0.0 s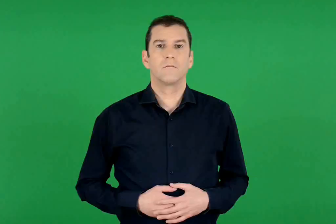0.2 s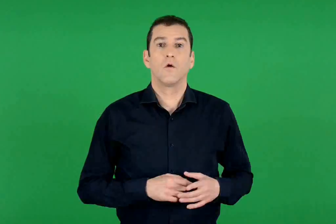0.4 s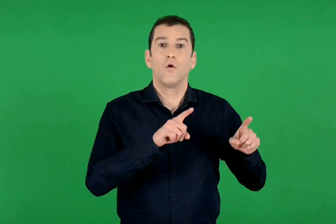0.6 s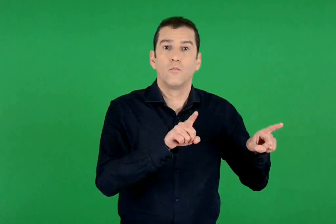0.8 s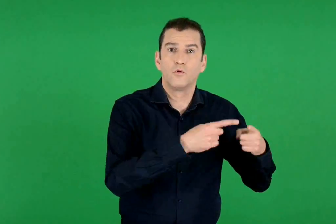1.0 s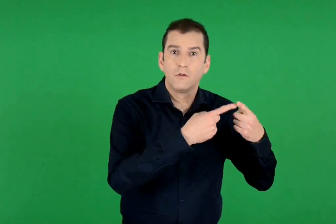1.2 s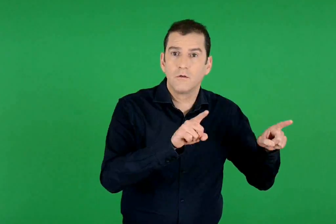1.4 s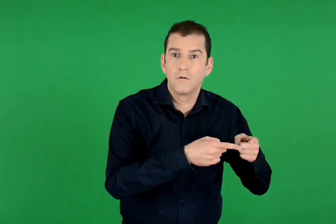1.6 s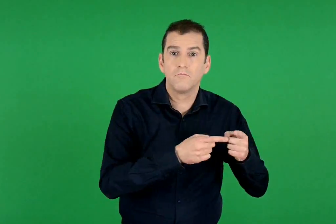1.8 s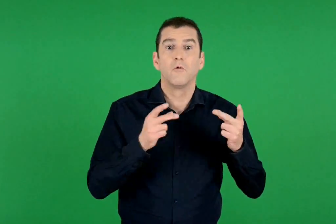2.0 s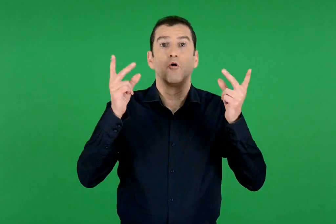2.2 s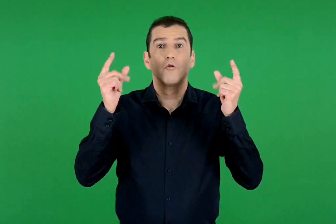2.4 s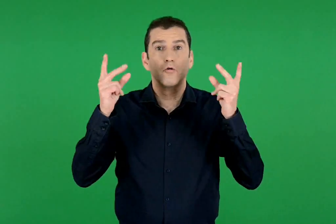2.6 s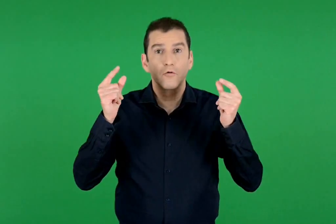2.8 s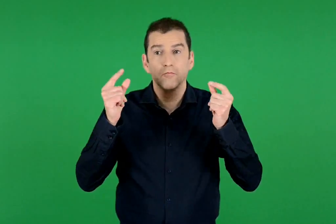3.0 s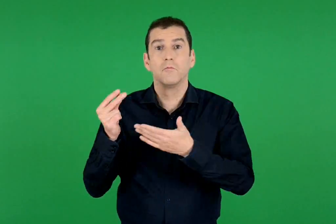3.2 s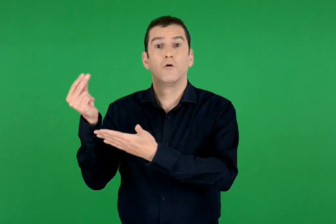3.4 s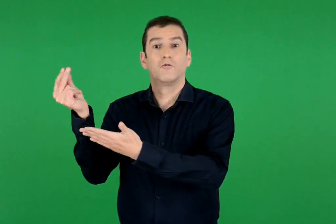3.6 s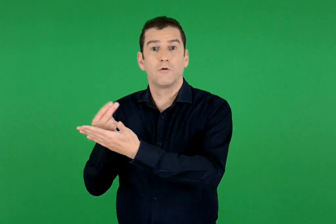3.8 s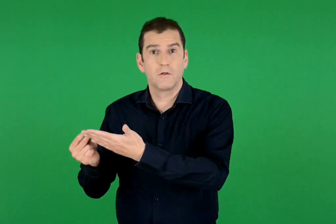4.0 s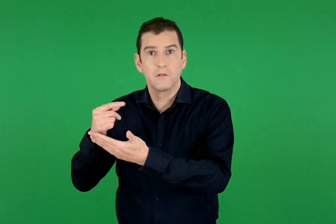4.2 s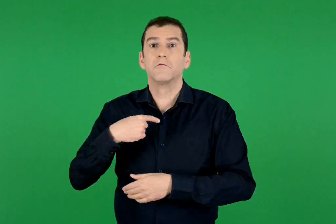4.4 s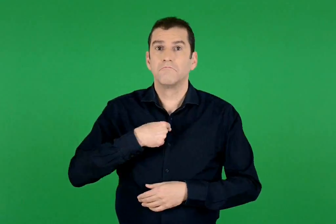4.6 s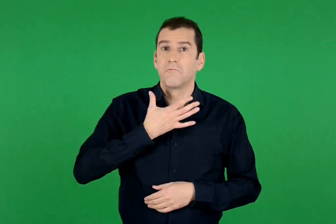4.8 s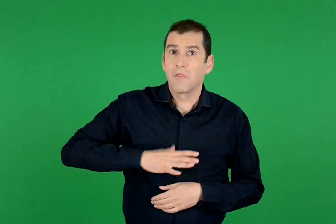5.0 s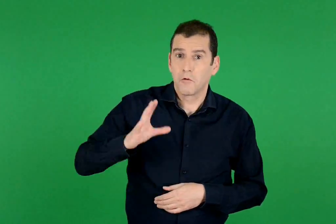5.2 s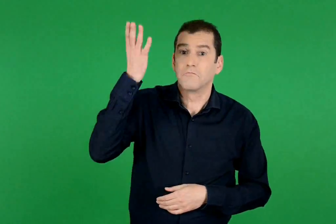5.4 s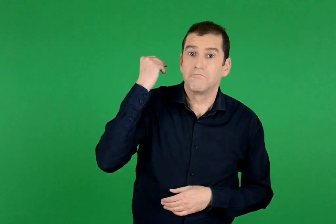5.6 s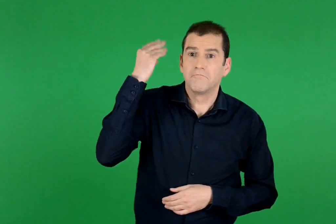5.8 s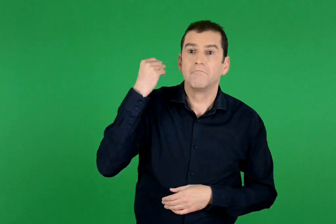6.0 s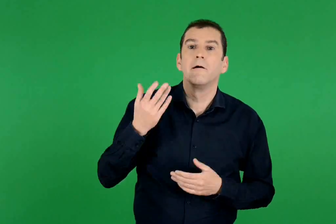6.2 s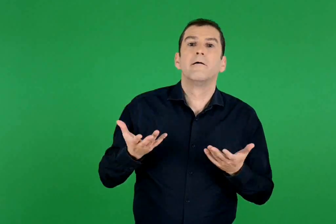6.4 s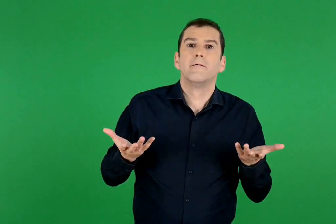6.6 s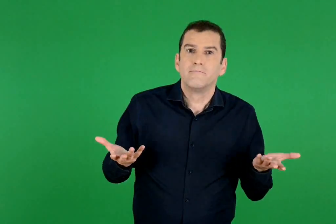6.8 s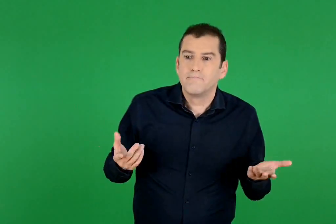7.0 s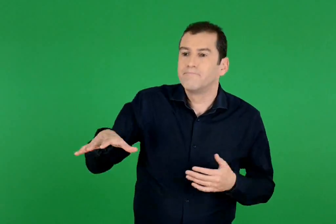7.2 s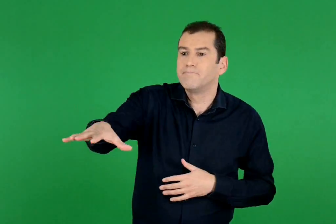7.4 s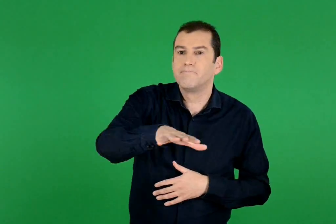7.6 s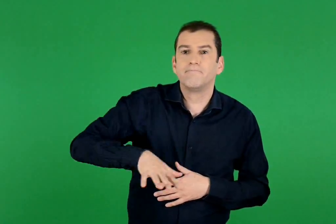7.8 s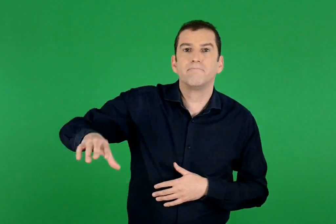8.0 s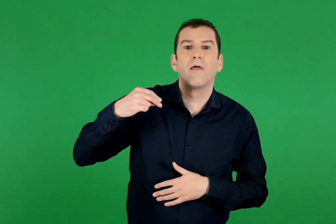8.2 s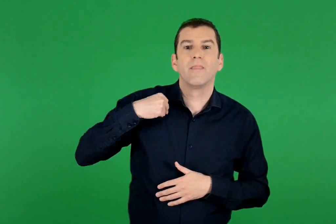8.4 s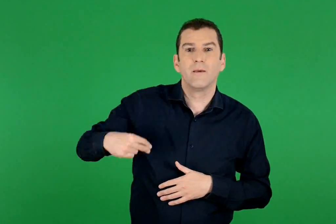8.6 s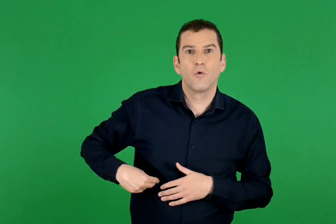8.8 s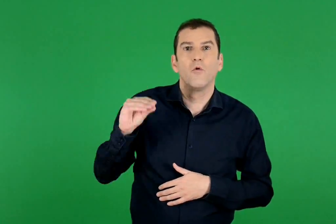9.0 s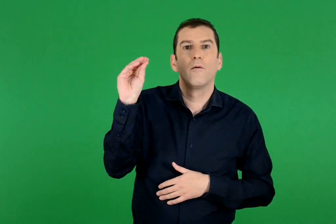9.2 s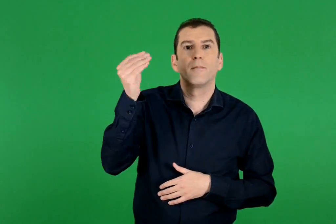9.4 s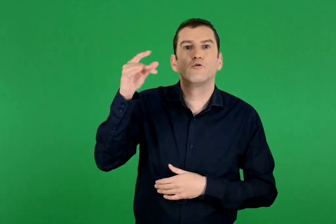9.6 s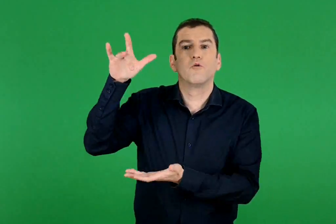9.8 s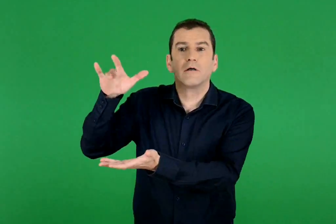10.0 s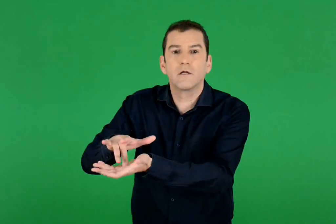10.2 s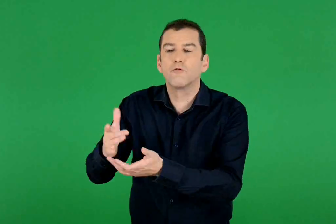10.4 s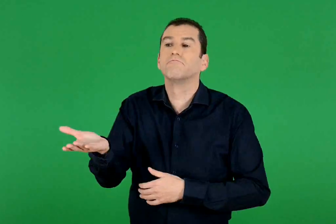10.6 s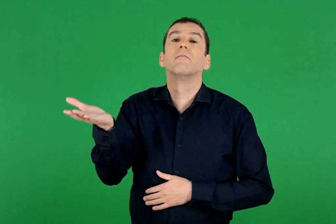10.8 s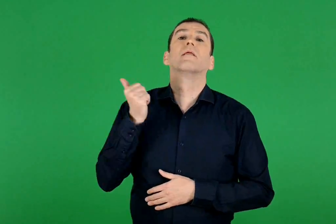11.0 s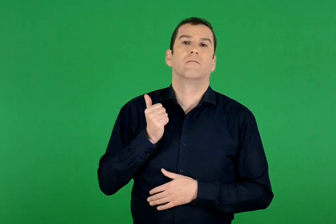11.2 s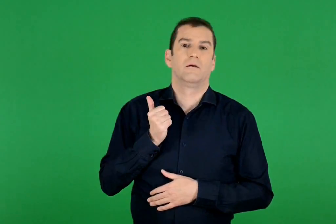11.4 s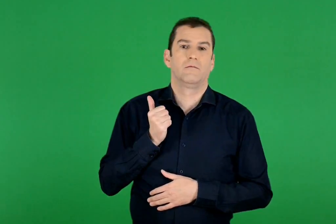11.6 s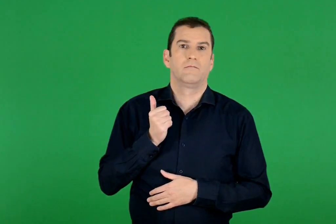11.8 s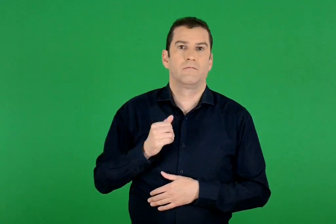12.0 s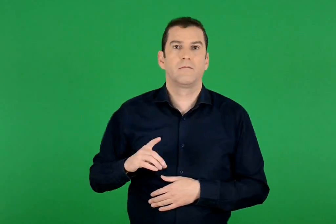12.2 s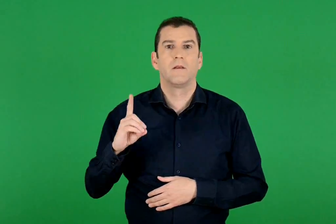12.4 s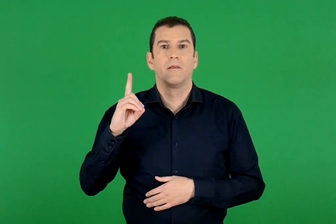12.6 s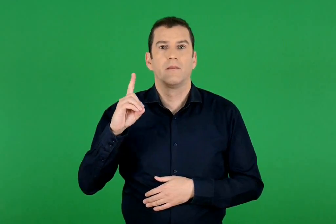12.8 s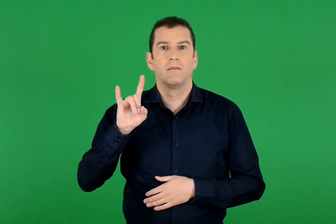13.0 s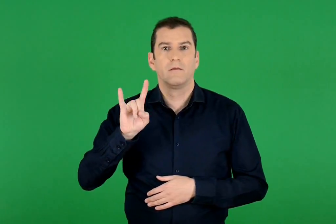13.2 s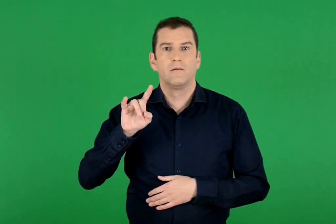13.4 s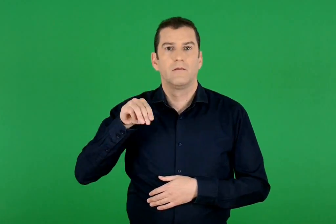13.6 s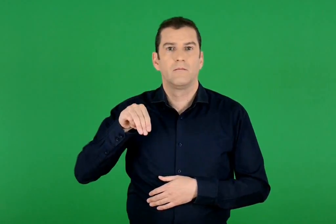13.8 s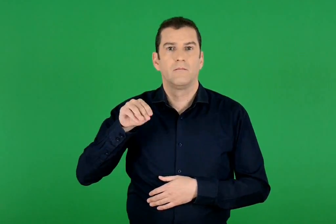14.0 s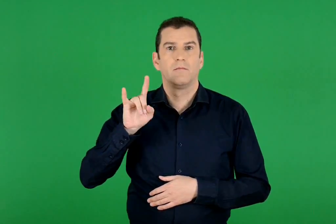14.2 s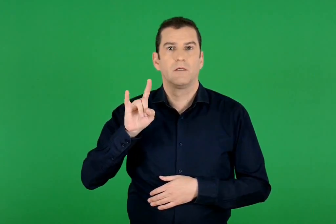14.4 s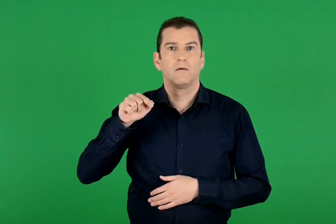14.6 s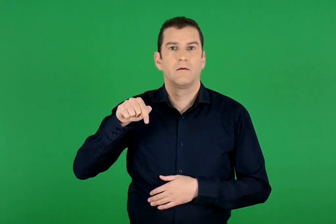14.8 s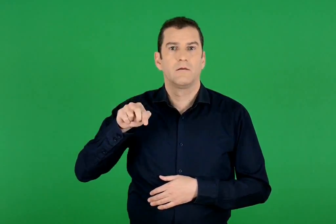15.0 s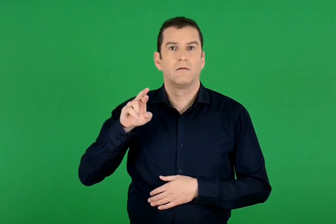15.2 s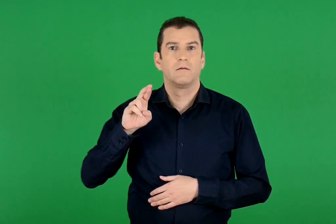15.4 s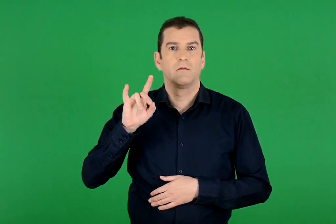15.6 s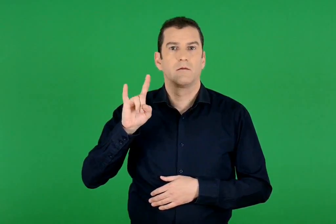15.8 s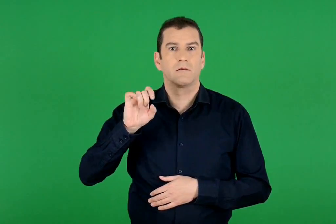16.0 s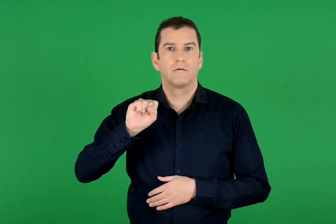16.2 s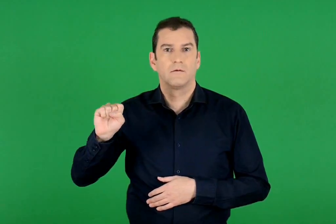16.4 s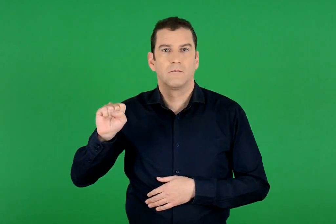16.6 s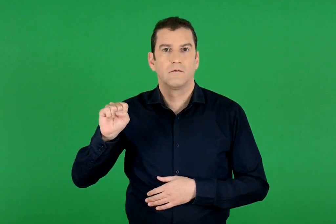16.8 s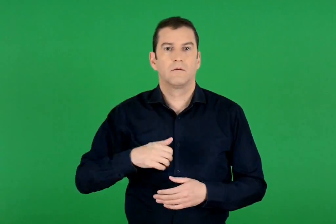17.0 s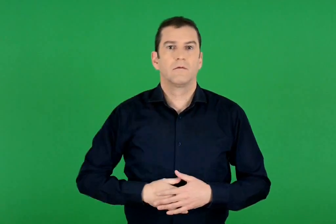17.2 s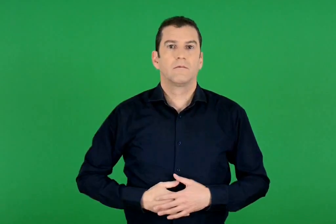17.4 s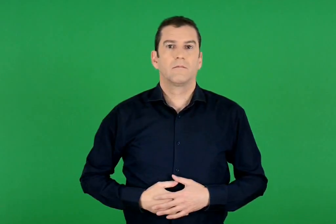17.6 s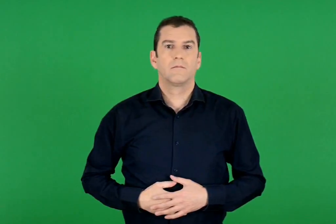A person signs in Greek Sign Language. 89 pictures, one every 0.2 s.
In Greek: θέλω να μάθω μουσική , χορό , ζωγραφική αλλά δεν υπάρχει πολιτιστικό κέντρο στον δήμο. δημήτρης
